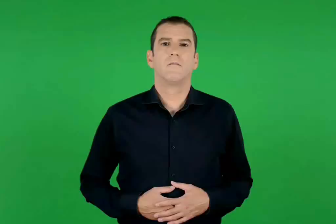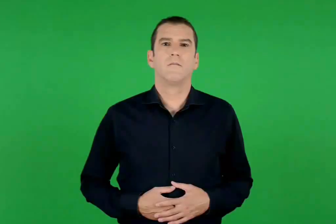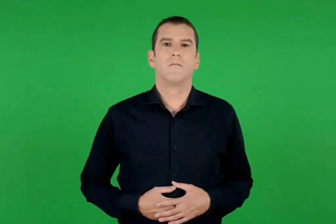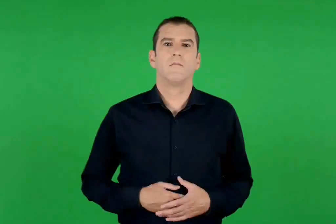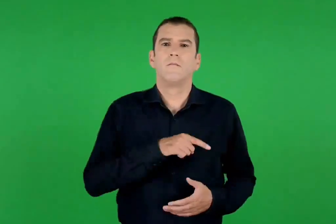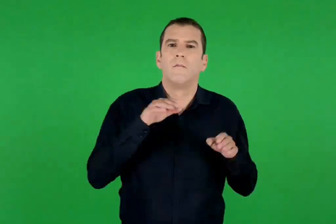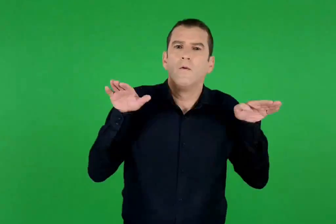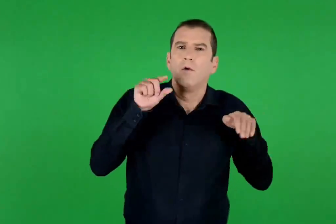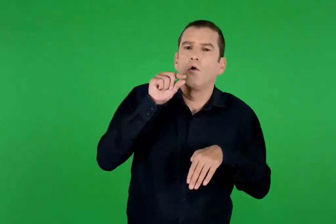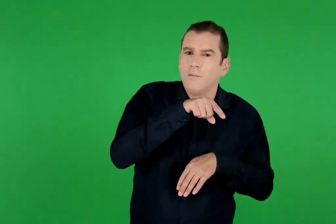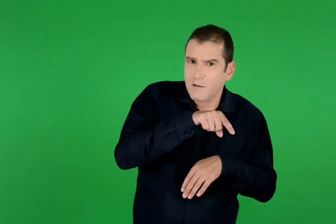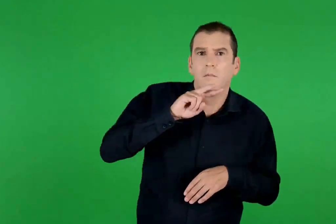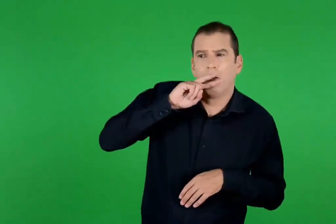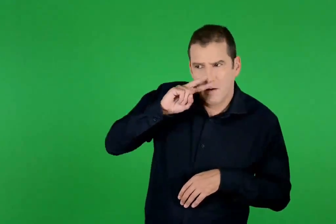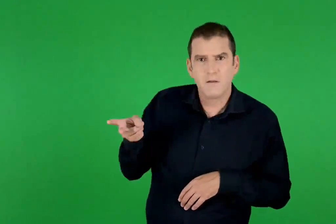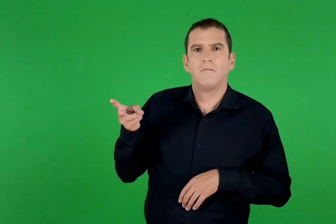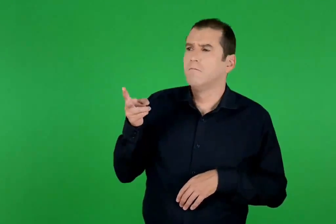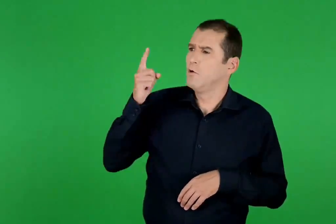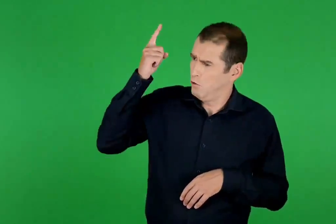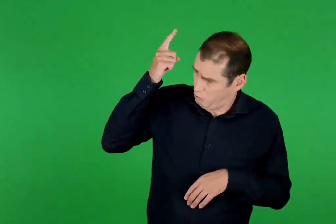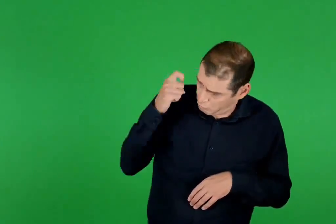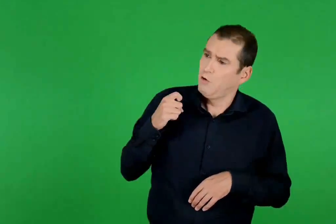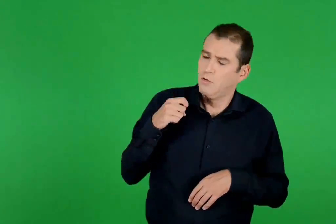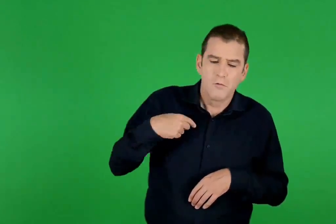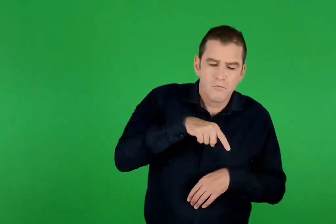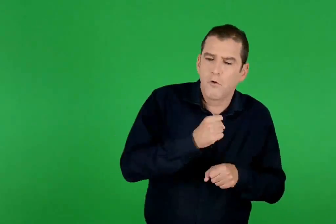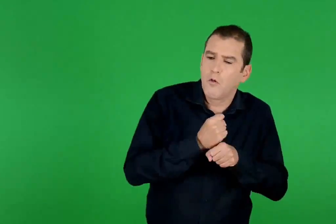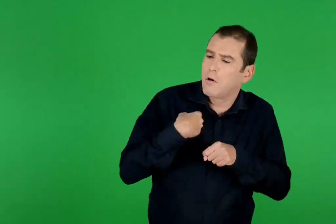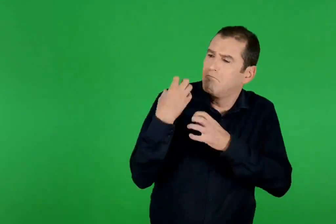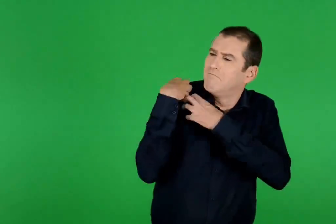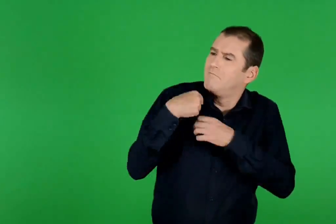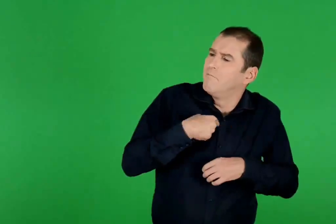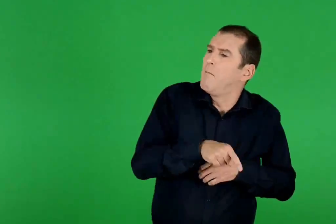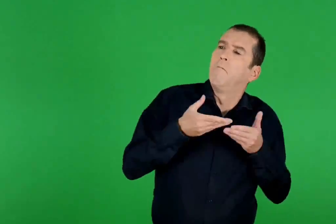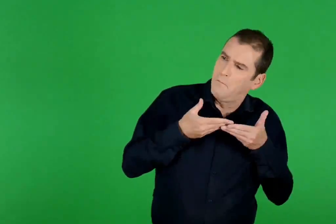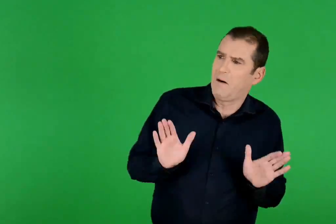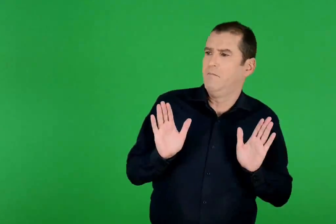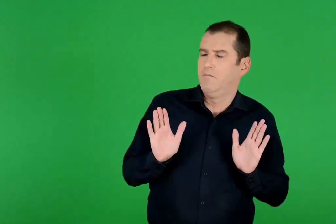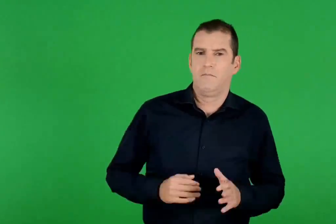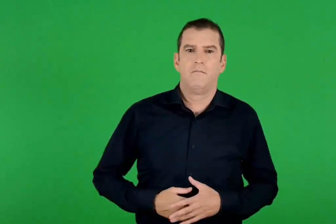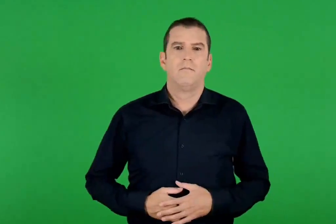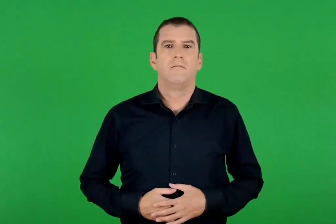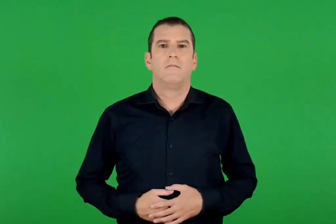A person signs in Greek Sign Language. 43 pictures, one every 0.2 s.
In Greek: το ξέρω , απαντά το κολιμπρί , όμως κάνω αυτό που μου αναλογεί
